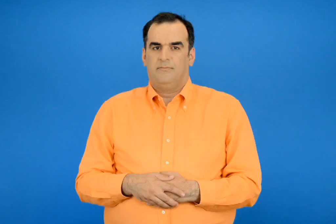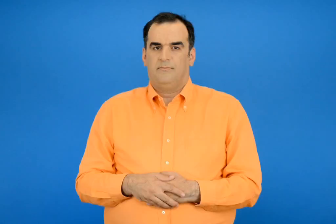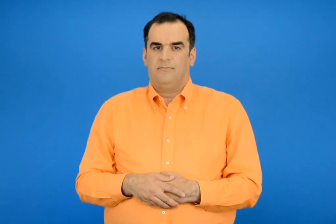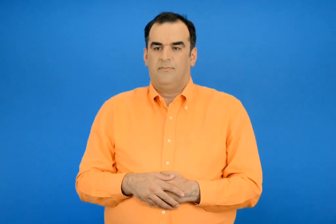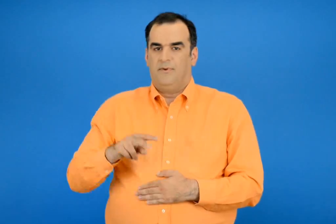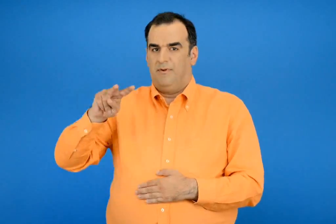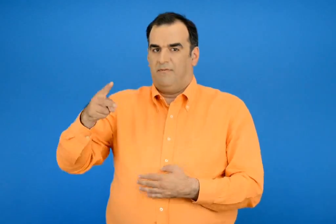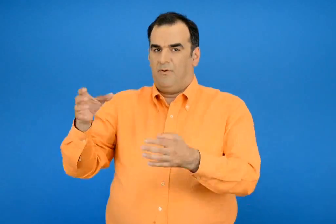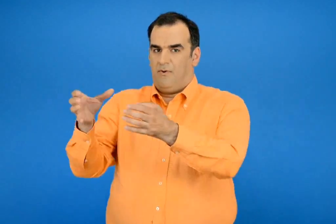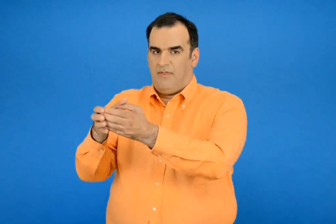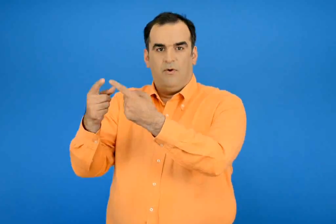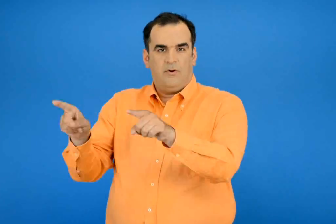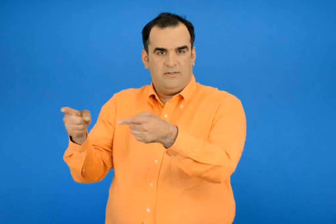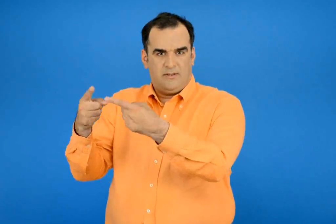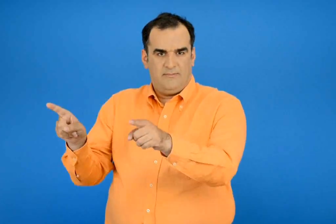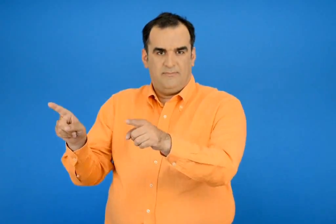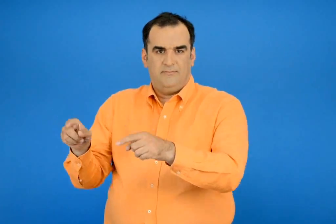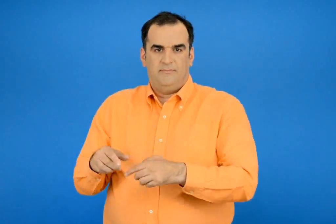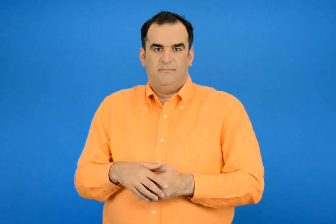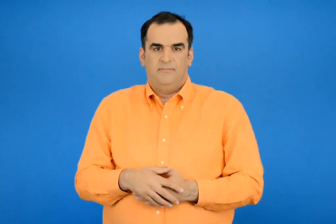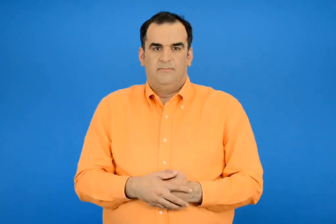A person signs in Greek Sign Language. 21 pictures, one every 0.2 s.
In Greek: 2η ορχήστρα
